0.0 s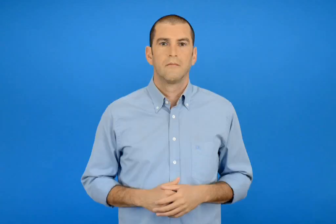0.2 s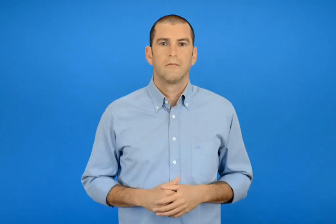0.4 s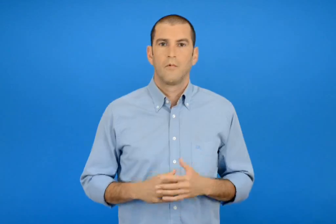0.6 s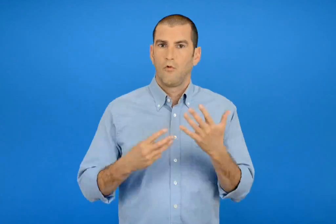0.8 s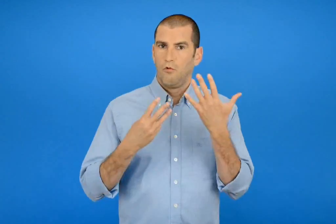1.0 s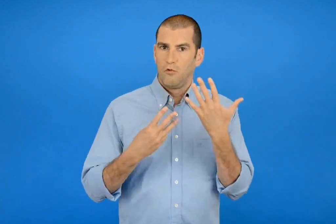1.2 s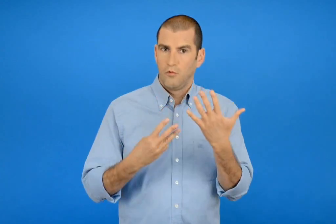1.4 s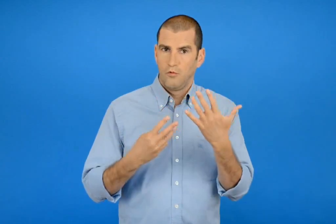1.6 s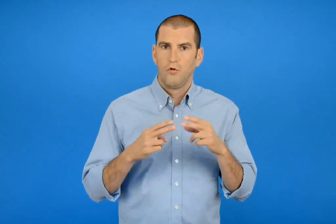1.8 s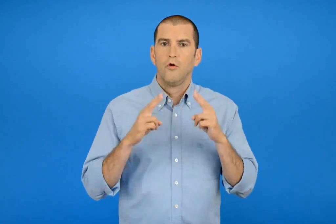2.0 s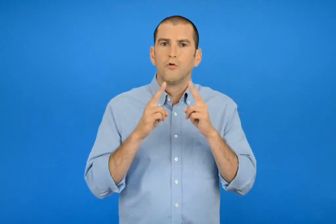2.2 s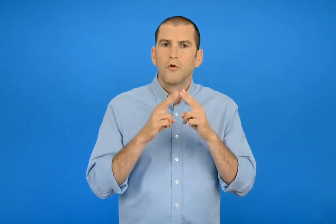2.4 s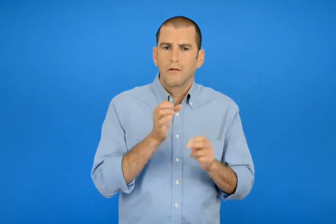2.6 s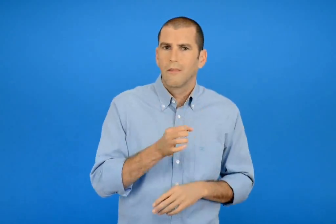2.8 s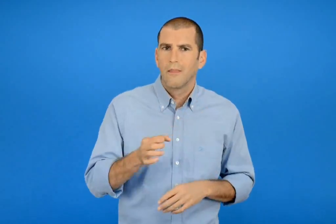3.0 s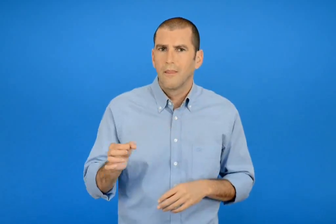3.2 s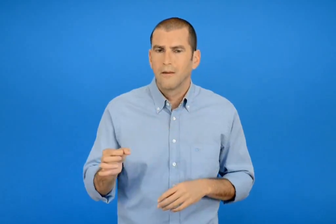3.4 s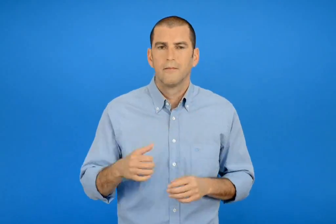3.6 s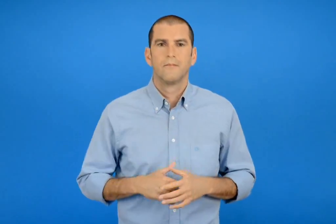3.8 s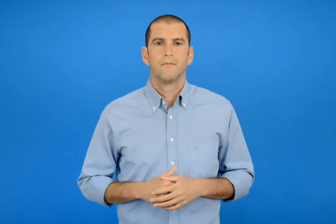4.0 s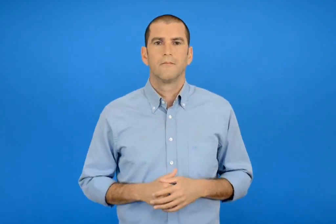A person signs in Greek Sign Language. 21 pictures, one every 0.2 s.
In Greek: 8 τα σοκολατάκια
